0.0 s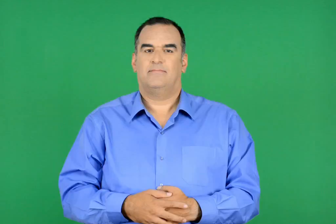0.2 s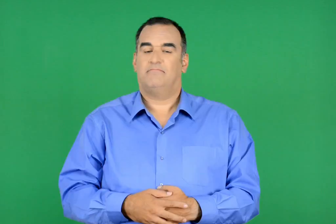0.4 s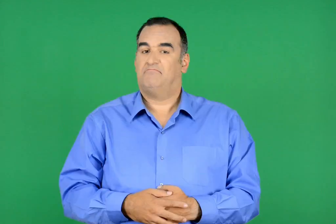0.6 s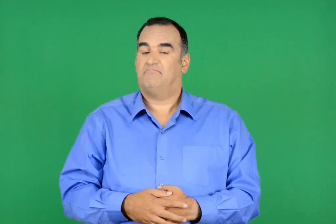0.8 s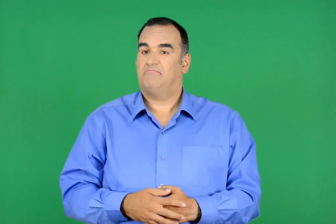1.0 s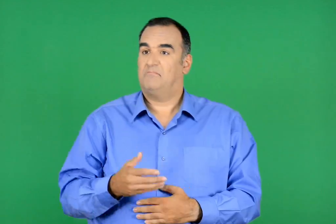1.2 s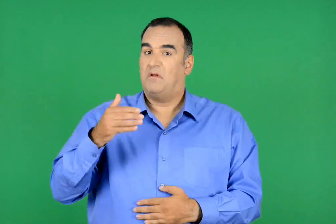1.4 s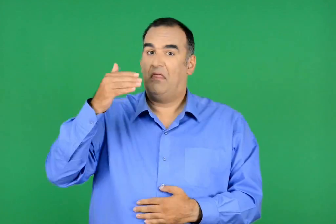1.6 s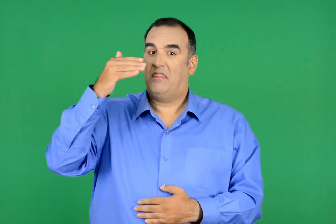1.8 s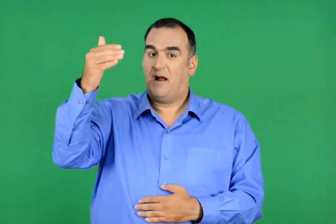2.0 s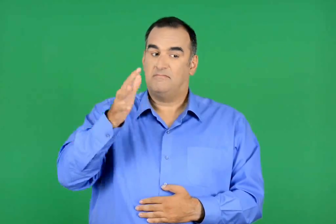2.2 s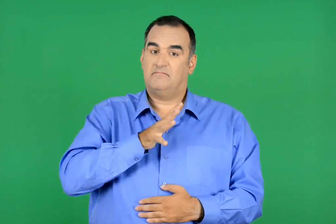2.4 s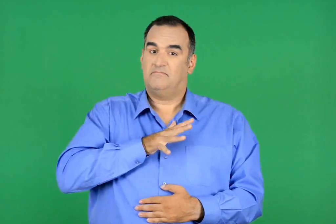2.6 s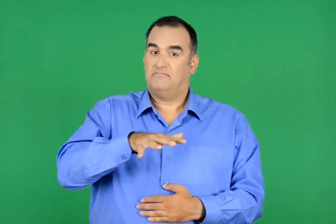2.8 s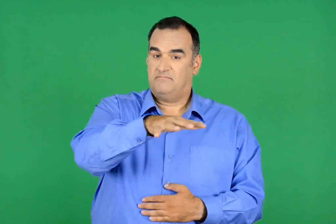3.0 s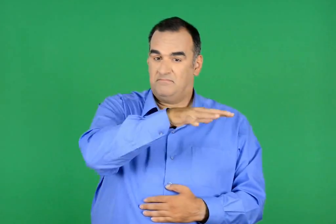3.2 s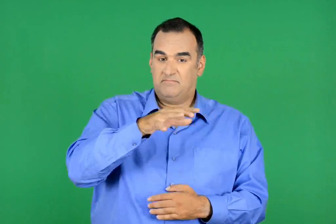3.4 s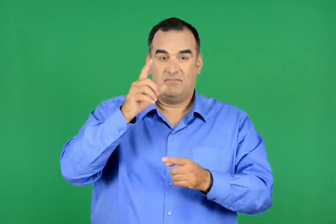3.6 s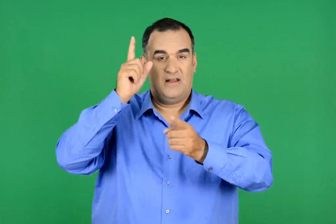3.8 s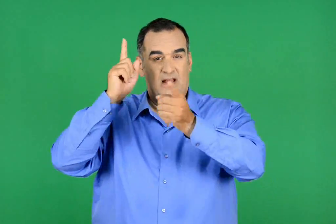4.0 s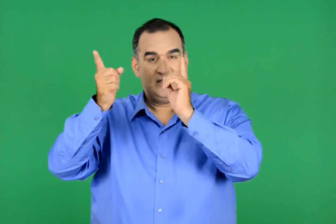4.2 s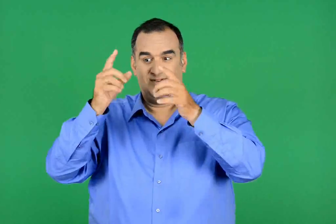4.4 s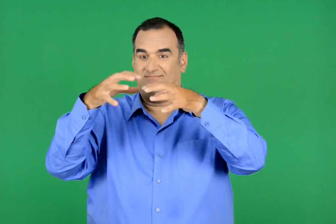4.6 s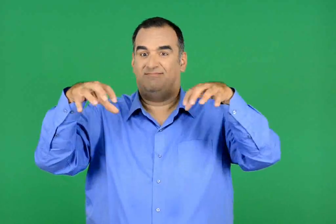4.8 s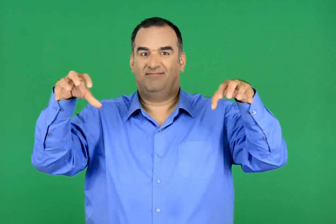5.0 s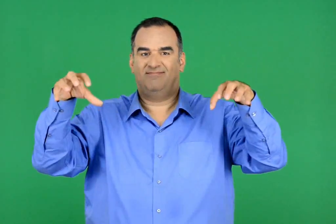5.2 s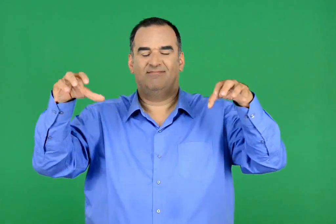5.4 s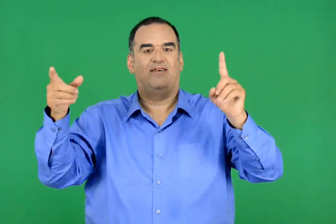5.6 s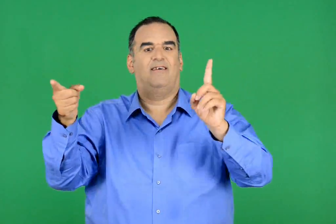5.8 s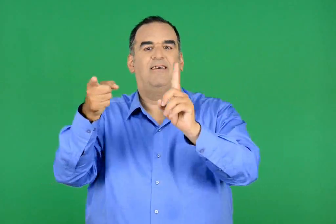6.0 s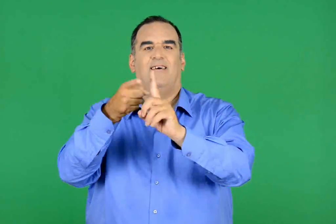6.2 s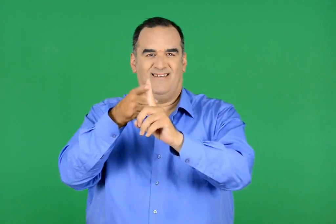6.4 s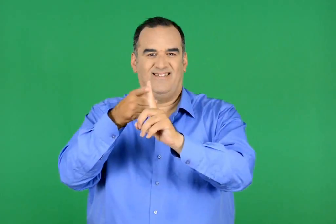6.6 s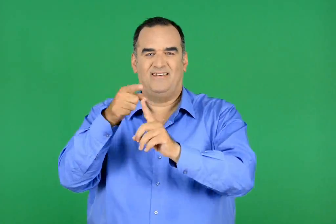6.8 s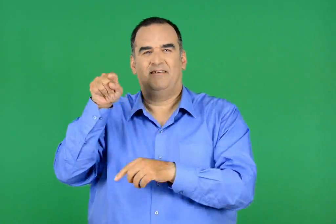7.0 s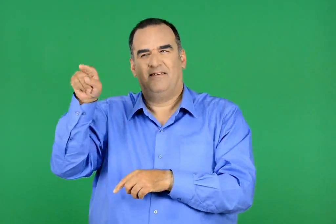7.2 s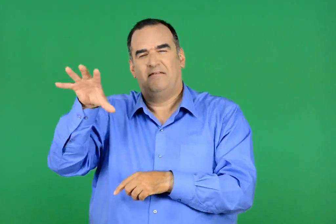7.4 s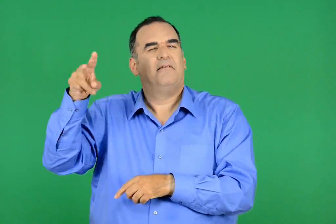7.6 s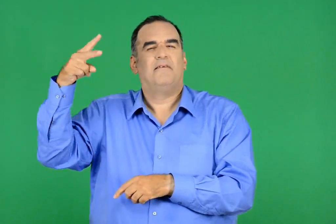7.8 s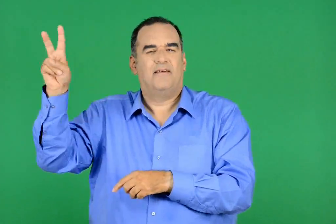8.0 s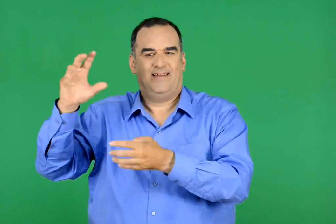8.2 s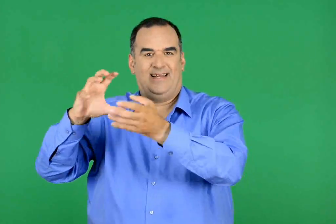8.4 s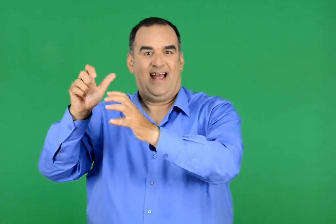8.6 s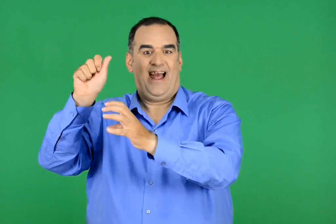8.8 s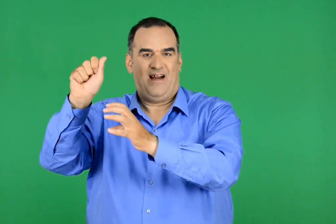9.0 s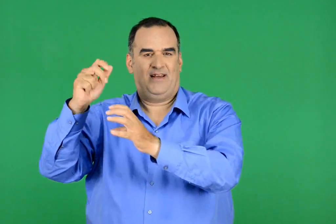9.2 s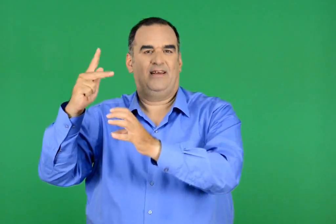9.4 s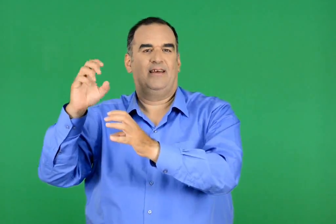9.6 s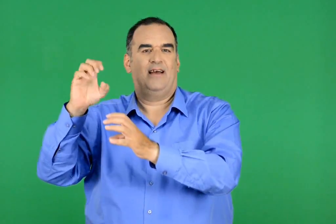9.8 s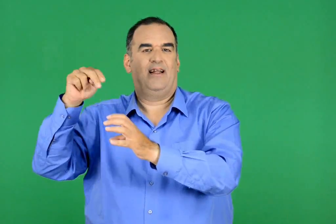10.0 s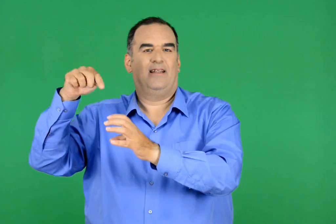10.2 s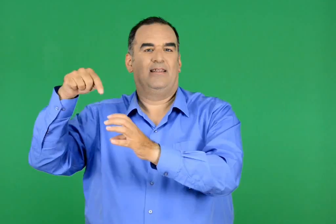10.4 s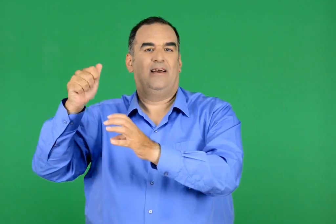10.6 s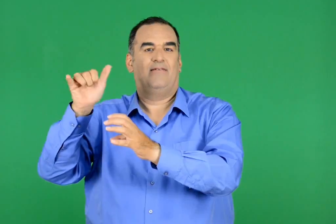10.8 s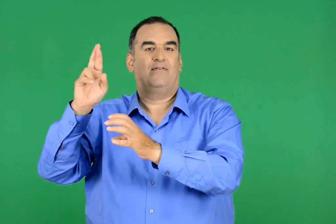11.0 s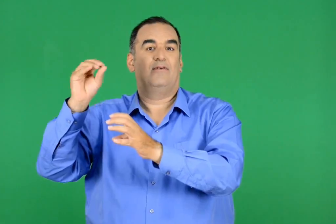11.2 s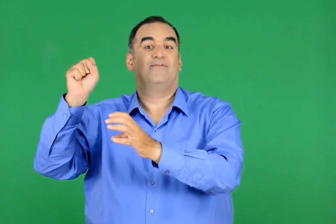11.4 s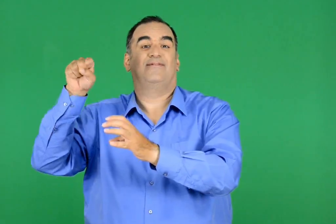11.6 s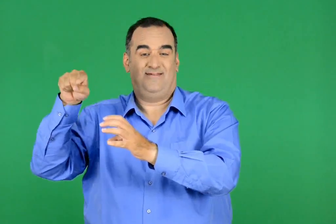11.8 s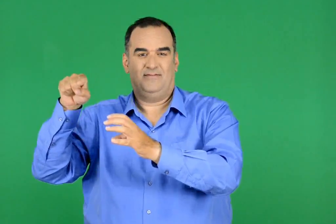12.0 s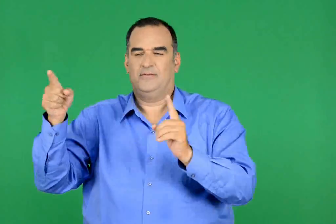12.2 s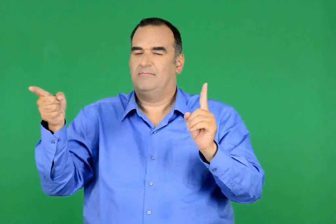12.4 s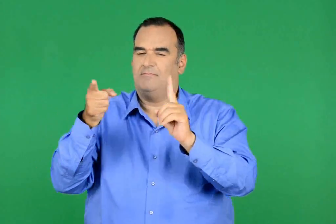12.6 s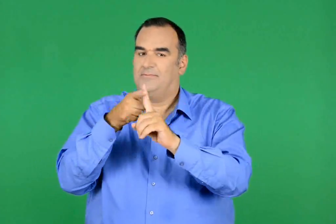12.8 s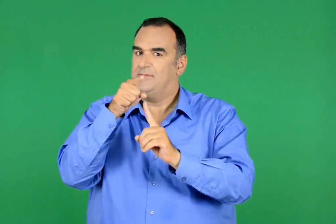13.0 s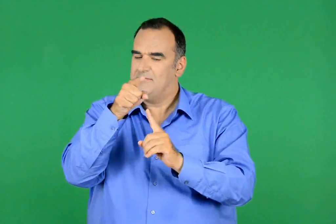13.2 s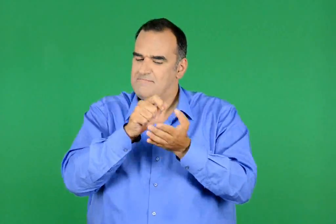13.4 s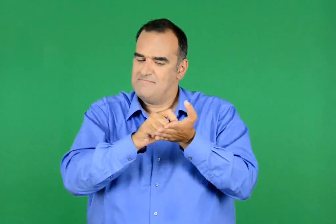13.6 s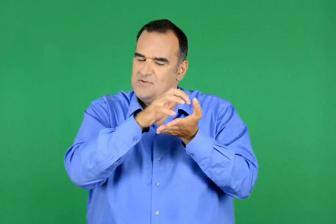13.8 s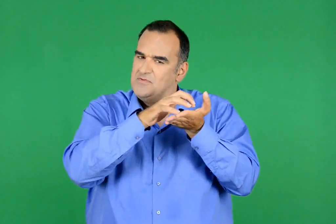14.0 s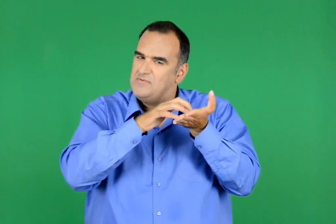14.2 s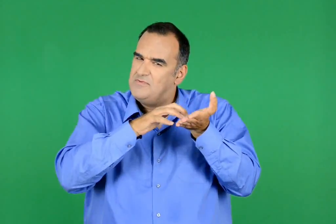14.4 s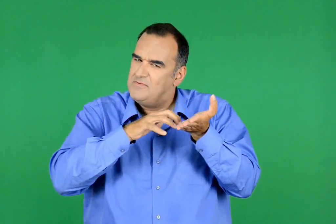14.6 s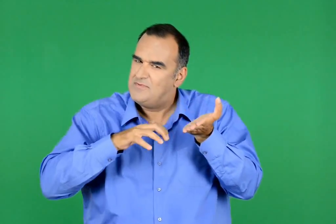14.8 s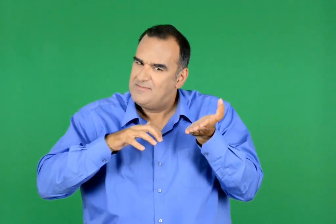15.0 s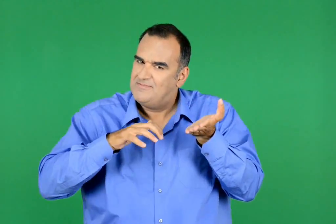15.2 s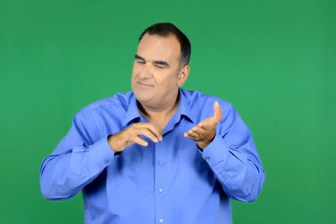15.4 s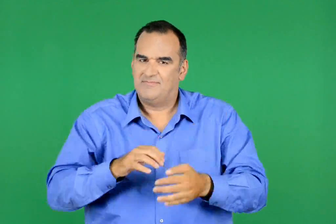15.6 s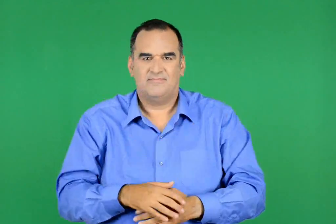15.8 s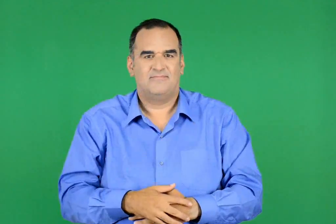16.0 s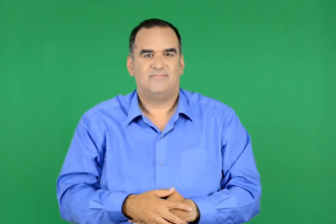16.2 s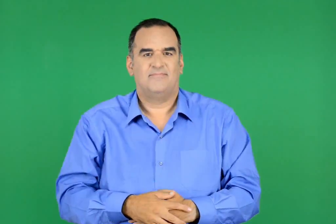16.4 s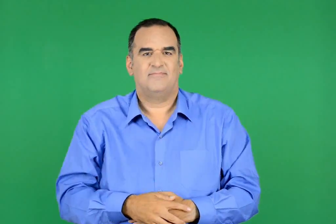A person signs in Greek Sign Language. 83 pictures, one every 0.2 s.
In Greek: γράφουμε ένα κείμενο για μια μελλοντική συνάντηση των δύο κόσμων των ανθρώπων της γης και των όντων του πλανήτη από το α του κενταύρου
